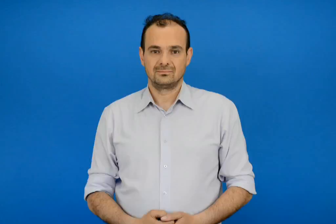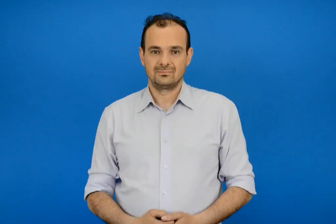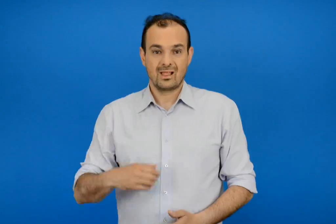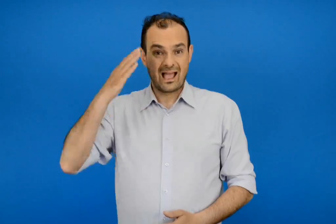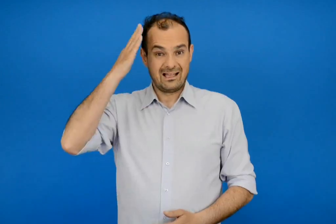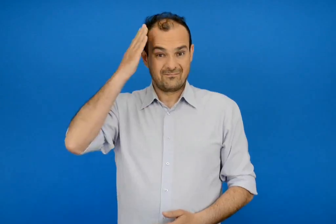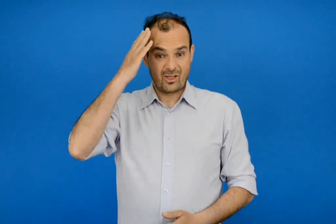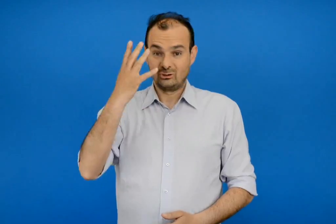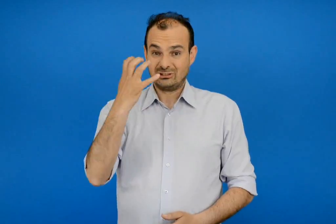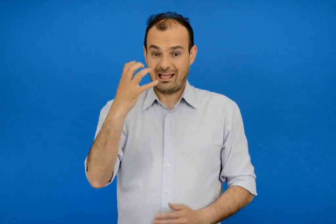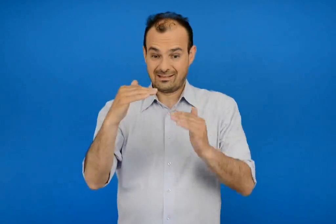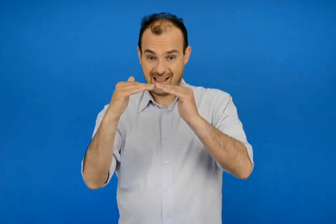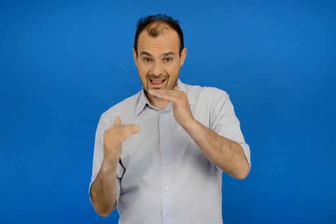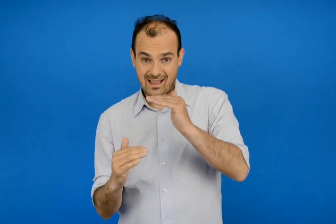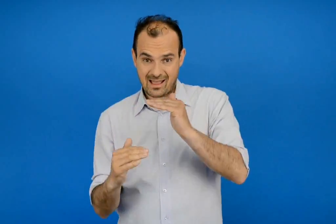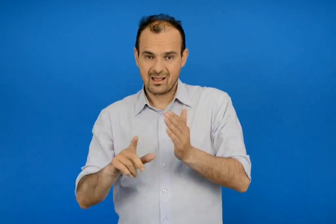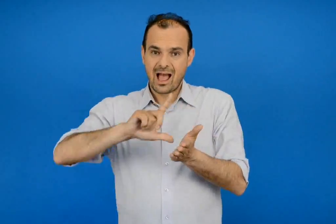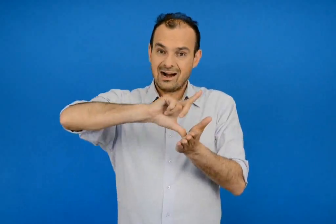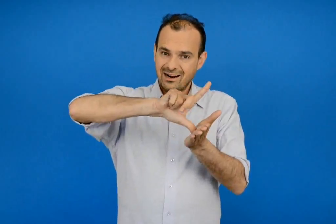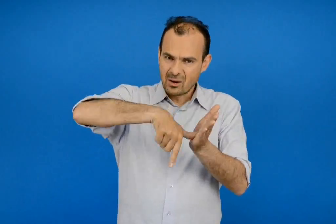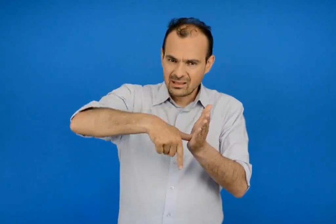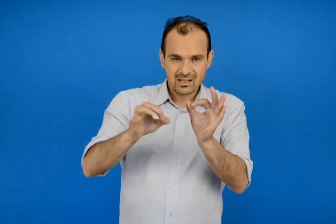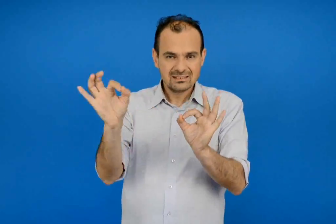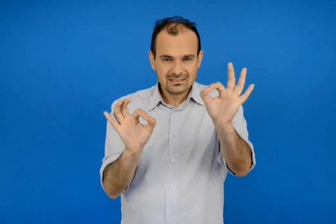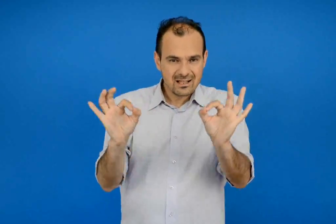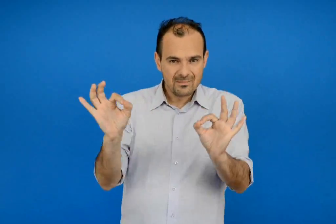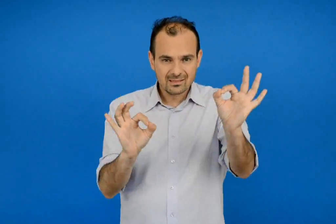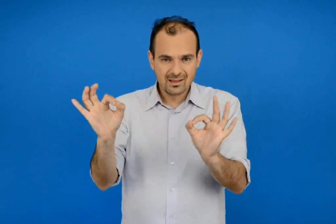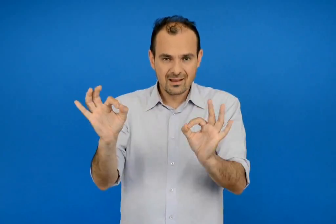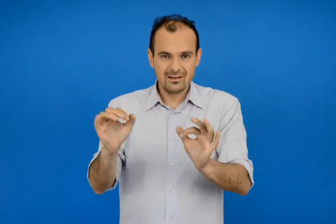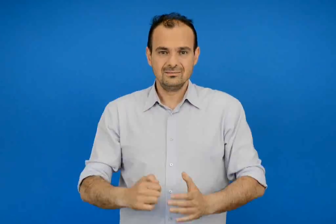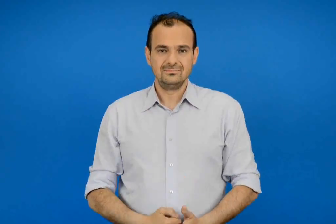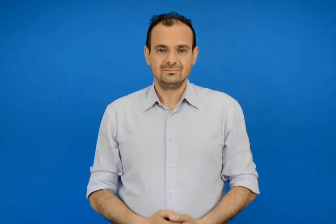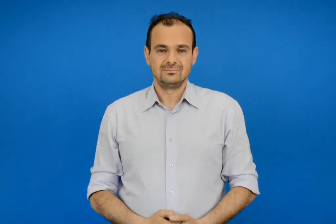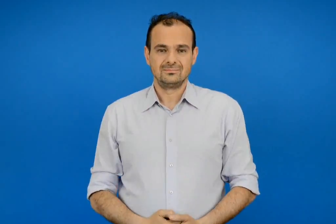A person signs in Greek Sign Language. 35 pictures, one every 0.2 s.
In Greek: κεφάλαιο 40ο γεωμετρικά σχήματα
